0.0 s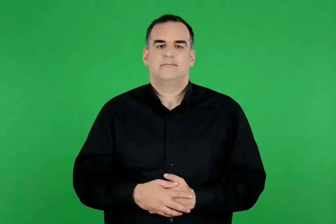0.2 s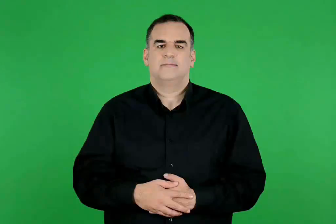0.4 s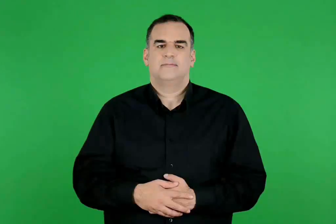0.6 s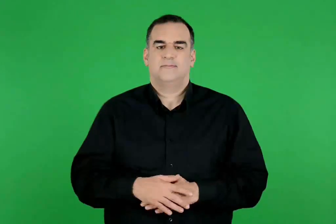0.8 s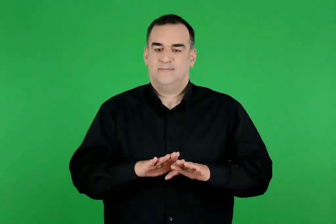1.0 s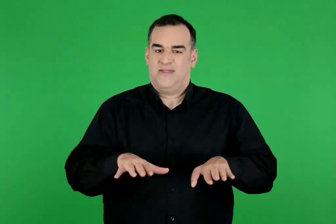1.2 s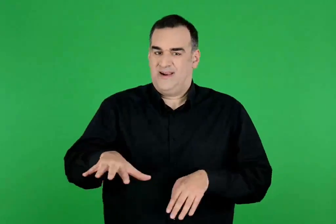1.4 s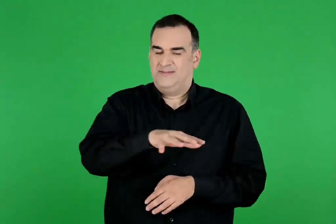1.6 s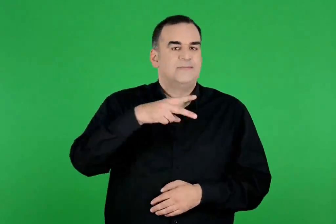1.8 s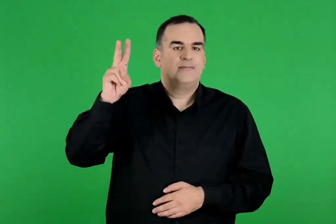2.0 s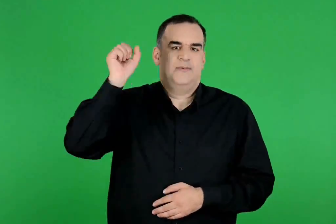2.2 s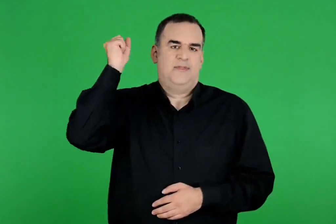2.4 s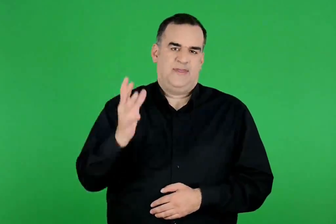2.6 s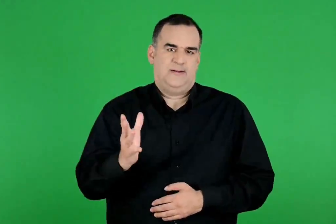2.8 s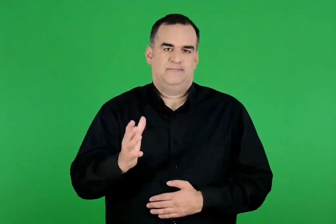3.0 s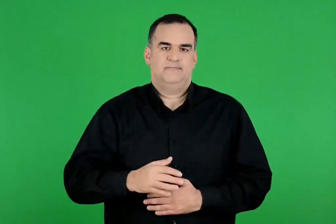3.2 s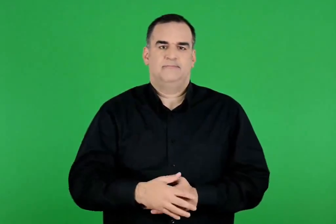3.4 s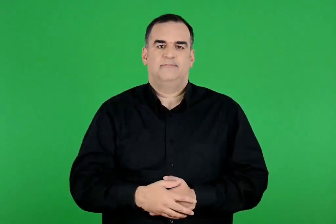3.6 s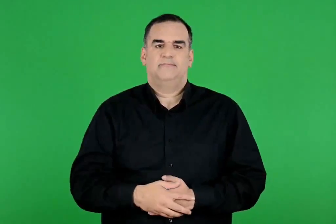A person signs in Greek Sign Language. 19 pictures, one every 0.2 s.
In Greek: τα παιδιά του δία
